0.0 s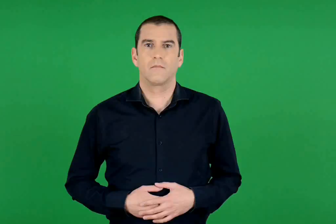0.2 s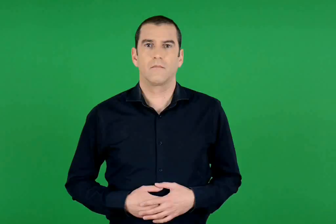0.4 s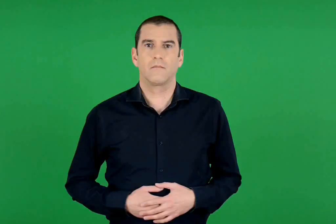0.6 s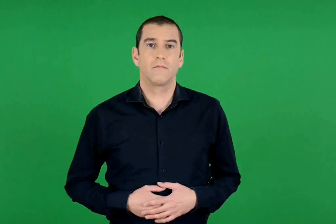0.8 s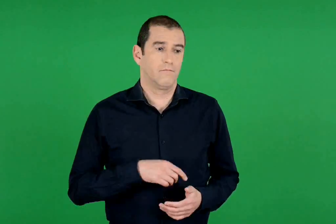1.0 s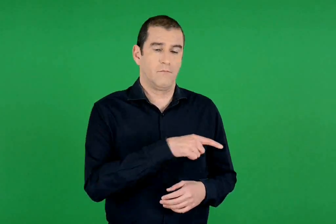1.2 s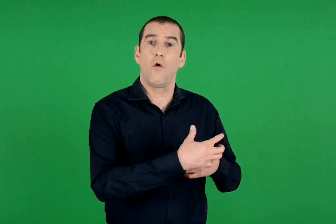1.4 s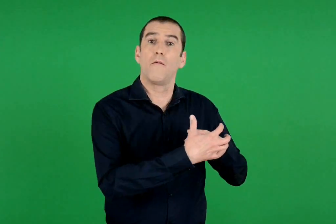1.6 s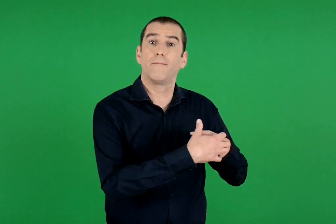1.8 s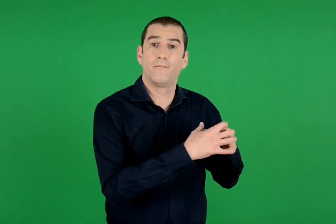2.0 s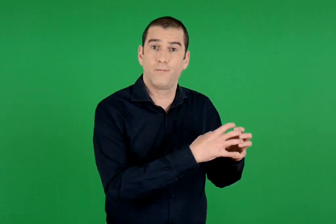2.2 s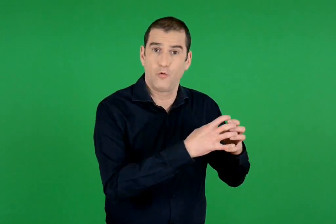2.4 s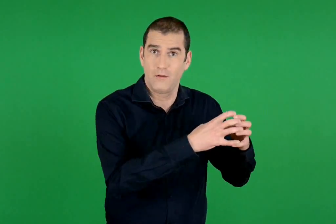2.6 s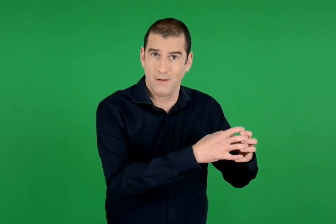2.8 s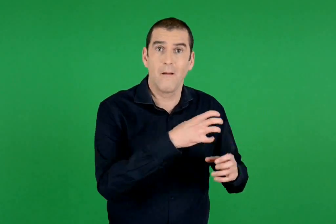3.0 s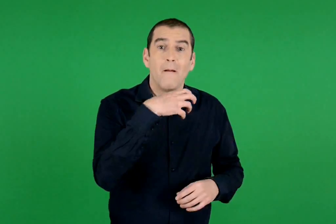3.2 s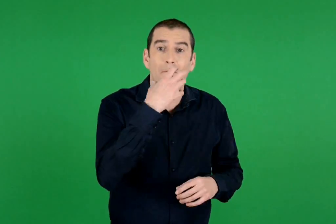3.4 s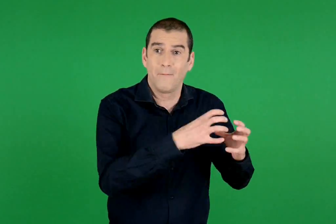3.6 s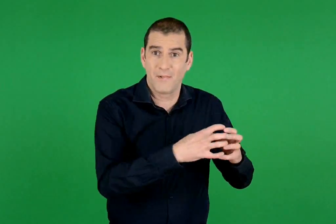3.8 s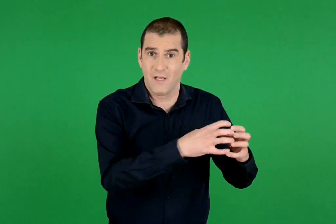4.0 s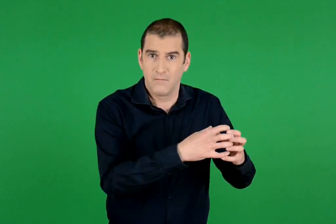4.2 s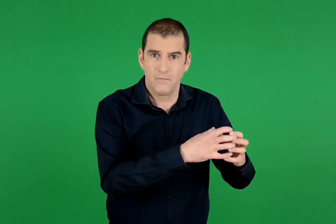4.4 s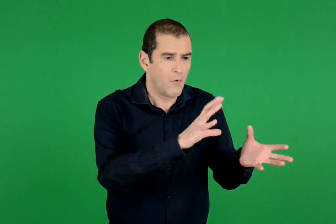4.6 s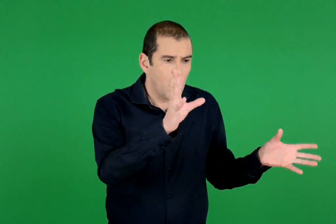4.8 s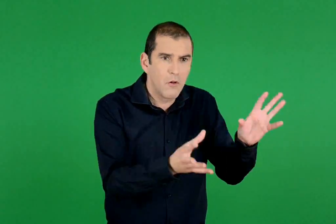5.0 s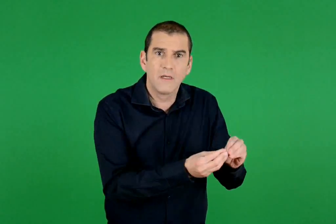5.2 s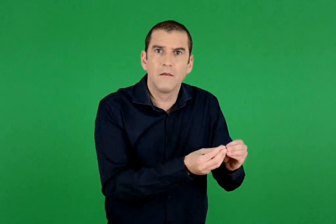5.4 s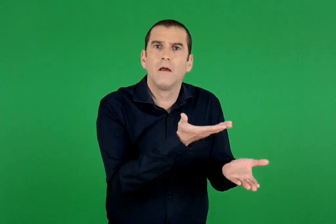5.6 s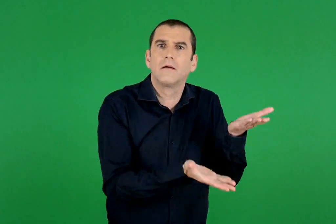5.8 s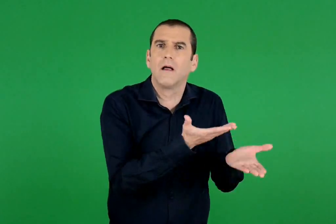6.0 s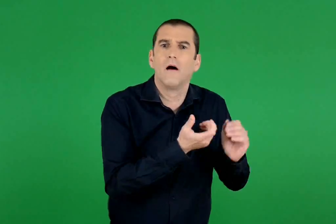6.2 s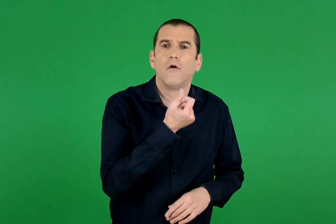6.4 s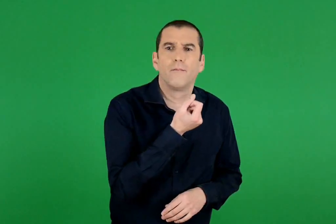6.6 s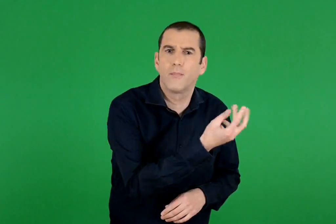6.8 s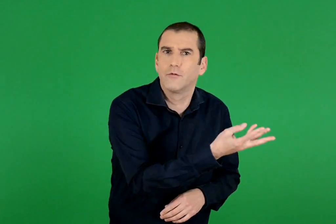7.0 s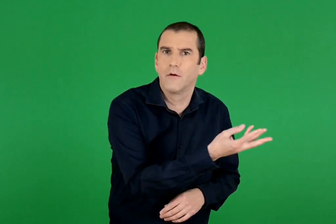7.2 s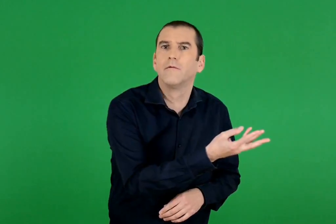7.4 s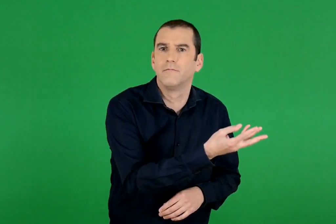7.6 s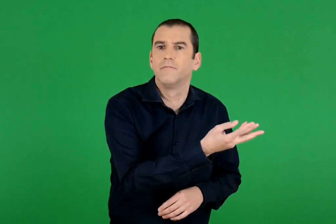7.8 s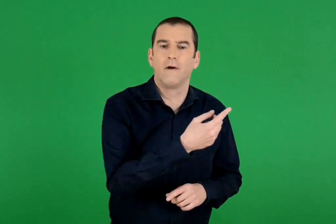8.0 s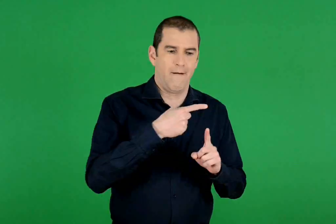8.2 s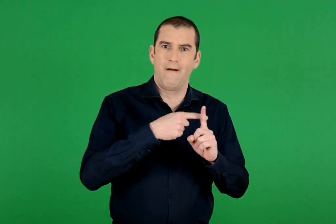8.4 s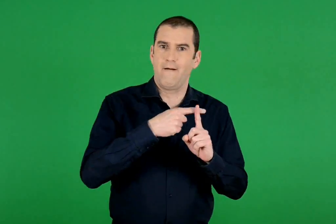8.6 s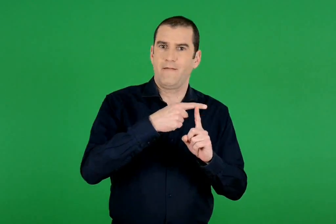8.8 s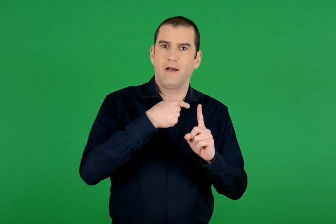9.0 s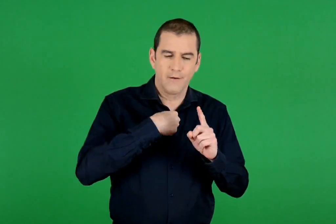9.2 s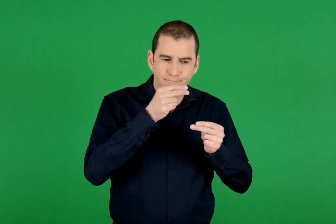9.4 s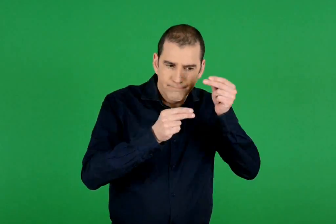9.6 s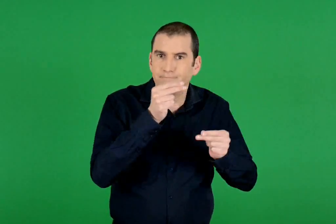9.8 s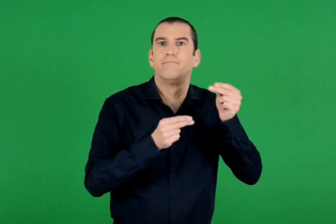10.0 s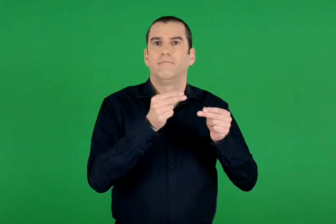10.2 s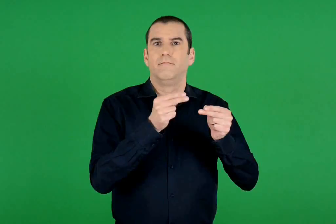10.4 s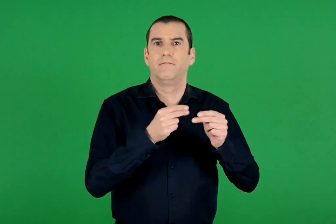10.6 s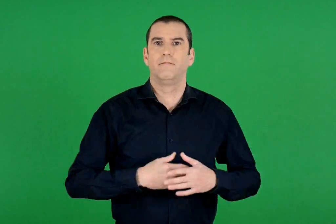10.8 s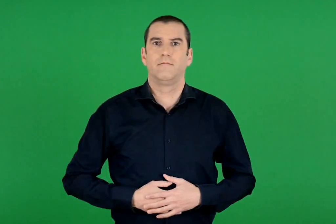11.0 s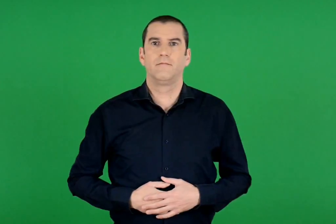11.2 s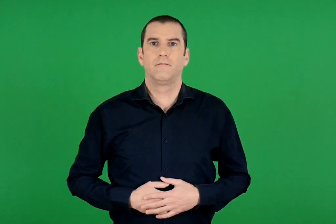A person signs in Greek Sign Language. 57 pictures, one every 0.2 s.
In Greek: πόσα κιλά είναι μαζί τα πορτοκάλια και τα μήλα ; χρησιμοποιώ τον άβακα για τον υπολογισμό
